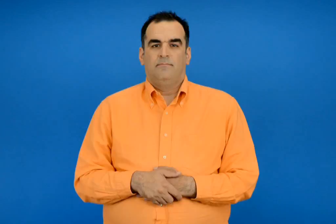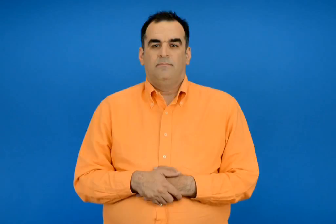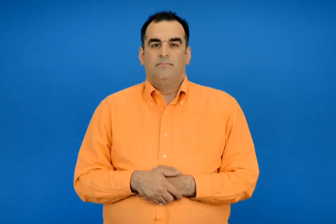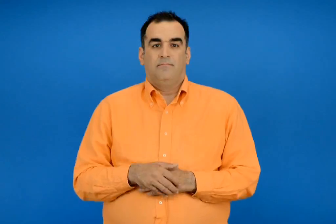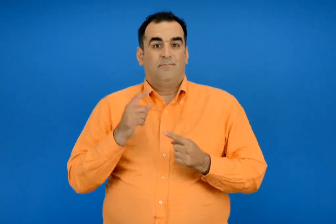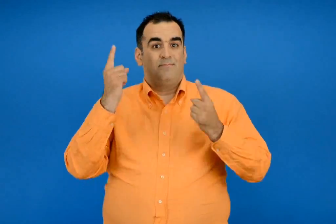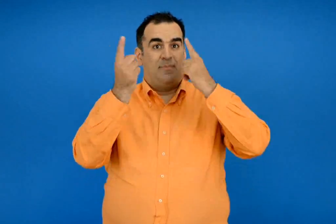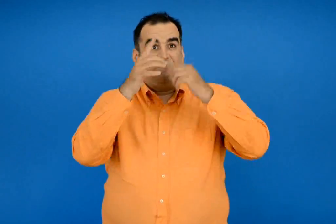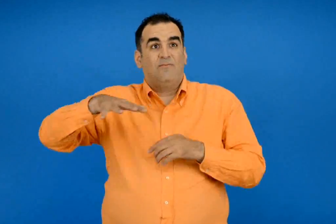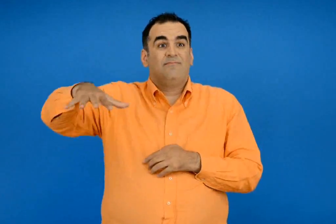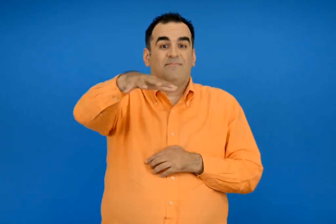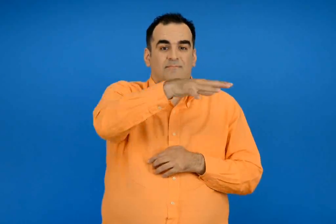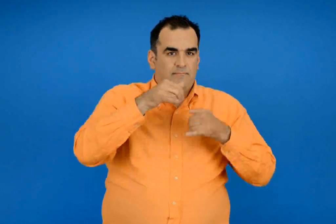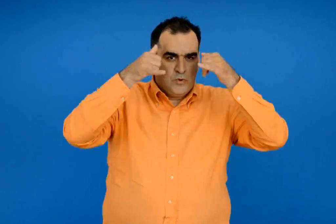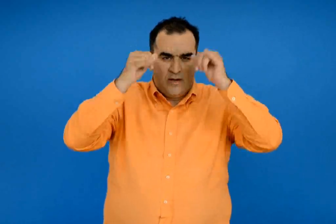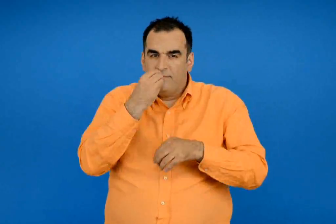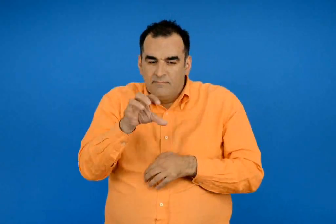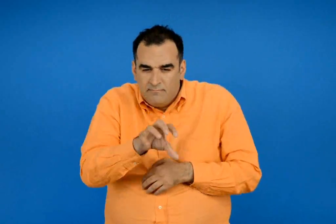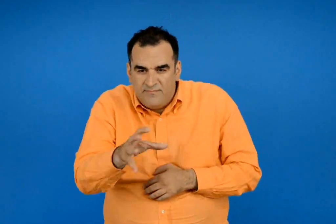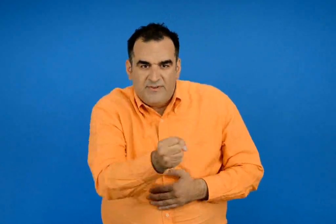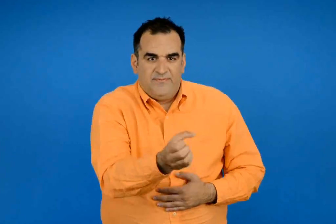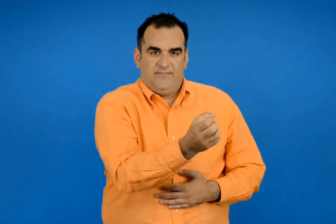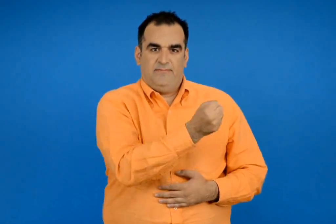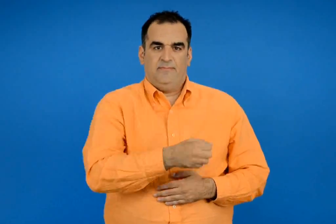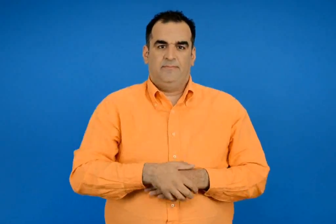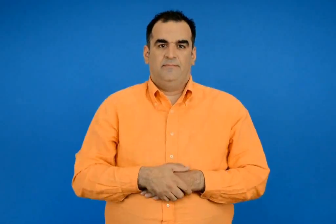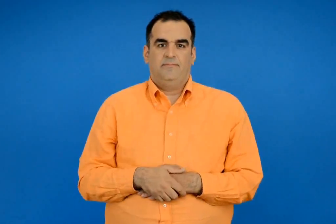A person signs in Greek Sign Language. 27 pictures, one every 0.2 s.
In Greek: τα ζώα βρίσκουν την τροφή τους στο περιβάλλον
